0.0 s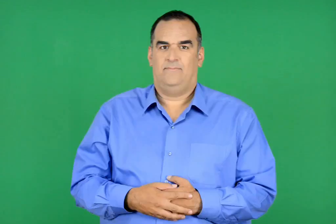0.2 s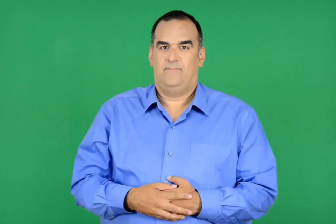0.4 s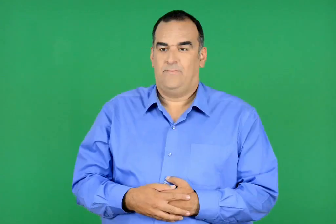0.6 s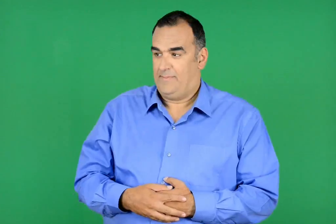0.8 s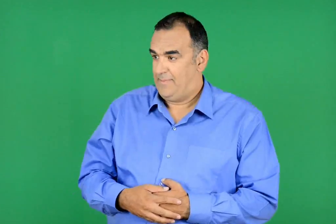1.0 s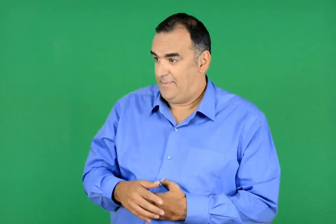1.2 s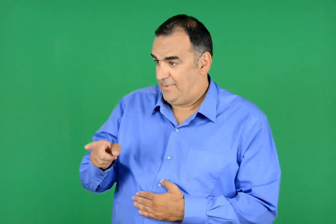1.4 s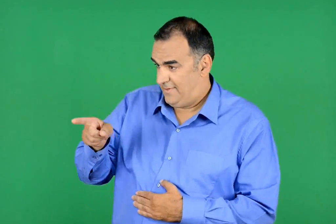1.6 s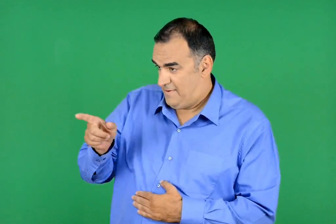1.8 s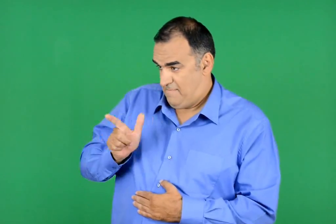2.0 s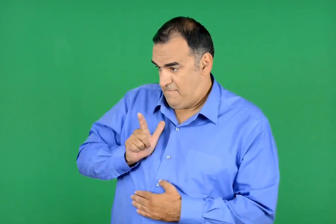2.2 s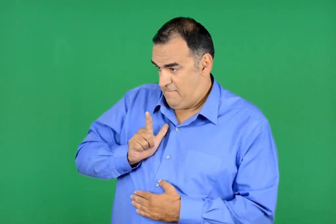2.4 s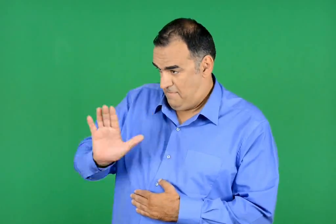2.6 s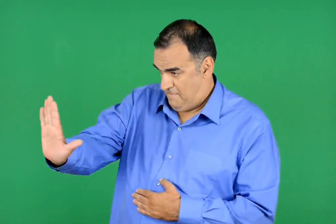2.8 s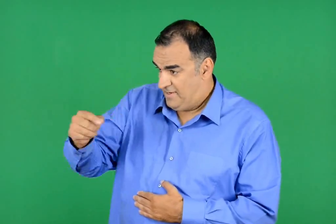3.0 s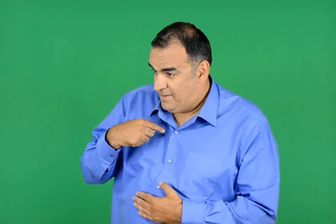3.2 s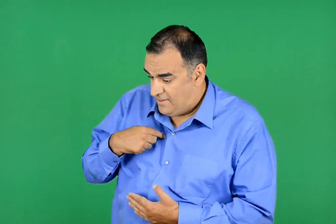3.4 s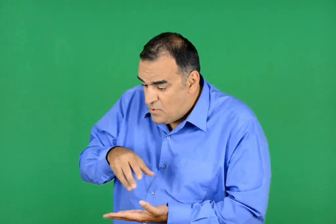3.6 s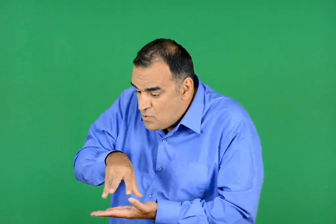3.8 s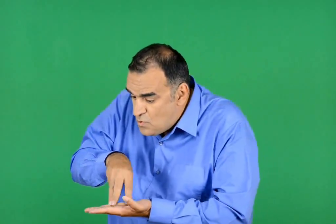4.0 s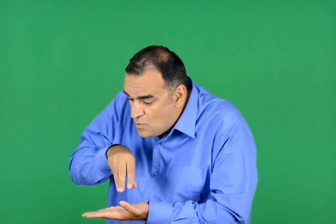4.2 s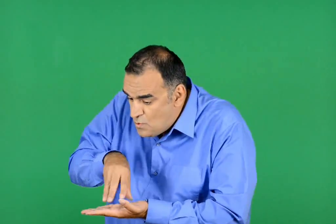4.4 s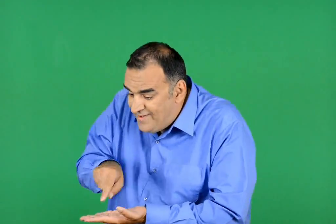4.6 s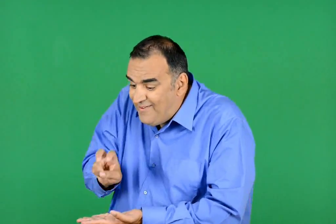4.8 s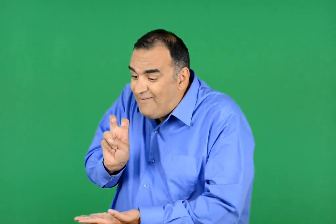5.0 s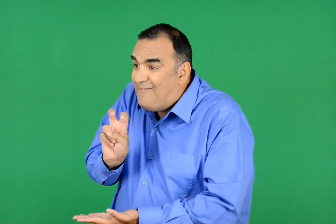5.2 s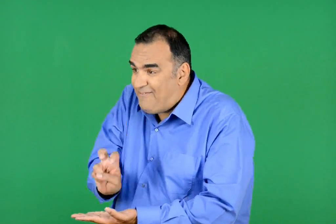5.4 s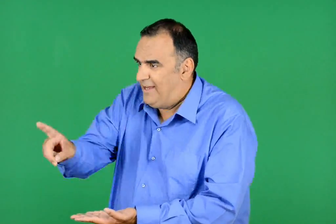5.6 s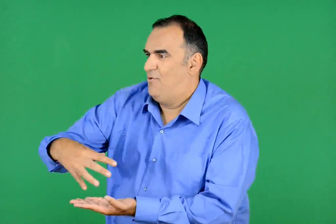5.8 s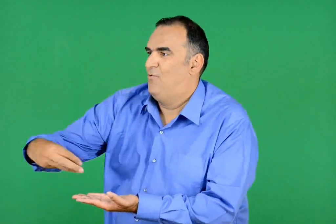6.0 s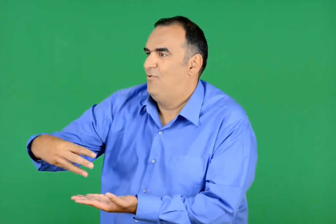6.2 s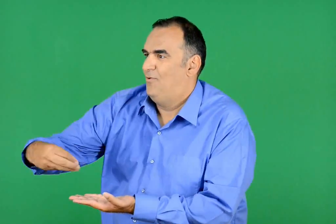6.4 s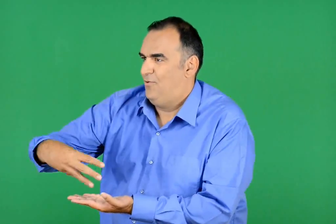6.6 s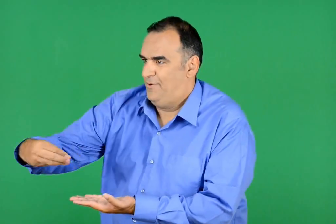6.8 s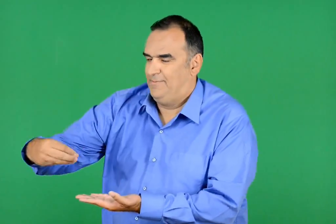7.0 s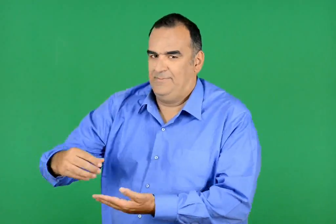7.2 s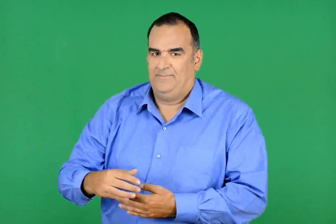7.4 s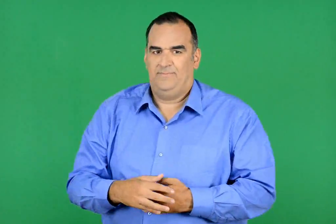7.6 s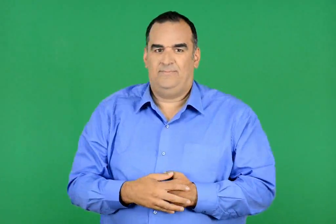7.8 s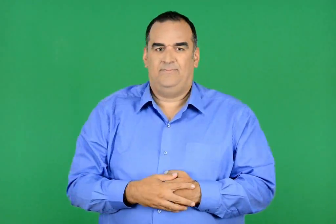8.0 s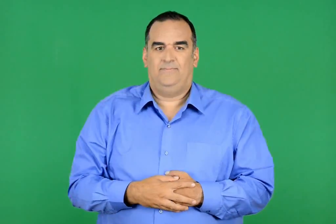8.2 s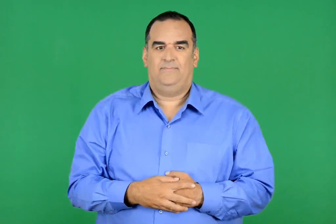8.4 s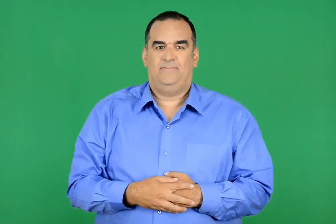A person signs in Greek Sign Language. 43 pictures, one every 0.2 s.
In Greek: για αυτό θα περιμένεις να πιώ πρώτα εγώ και μετα , αν περισσέψει θα πιείς κι εσύ
